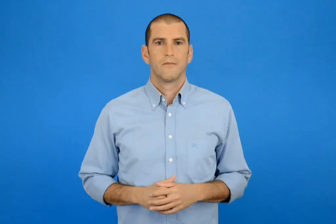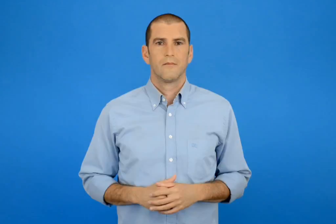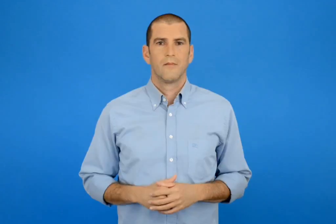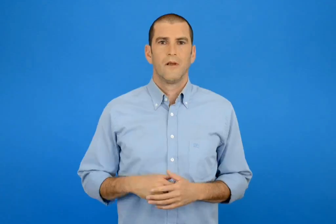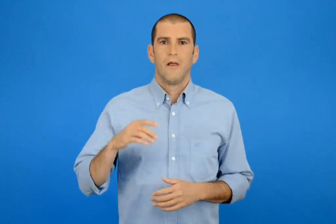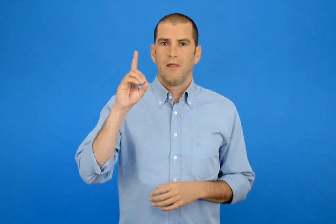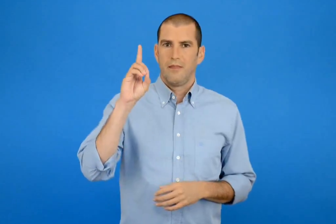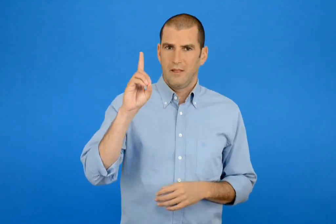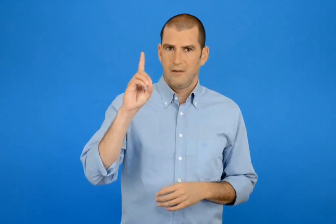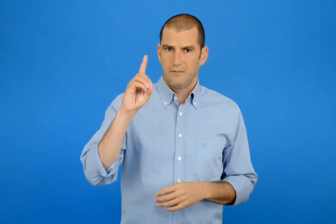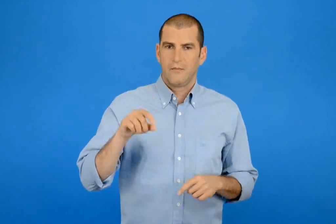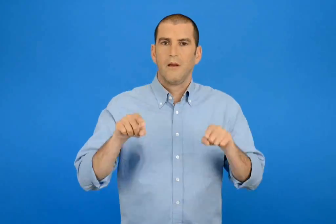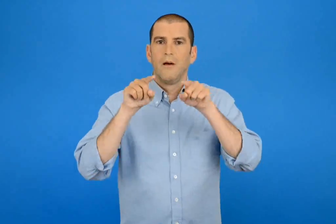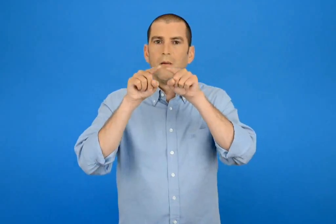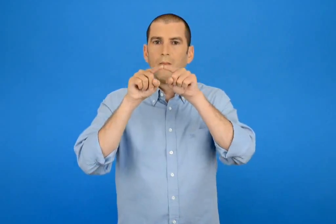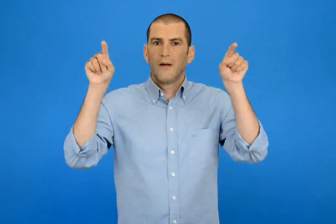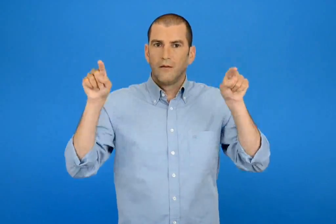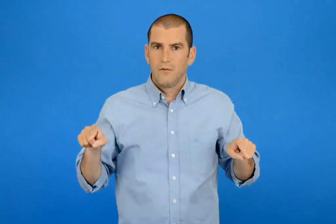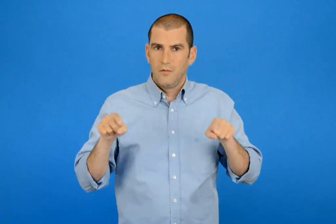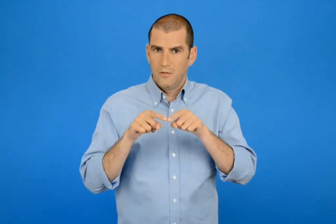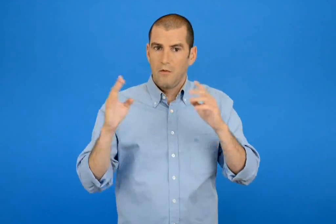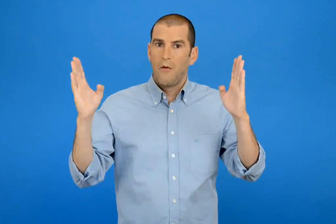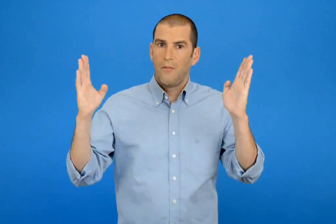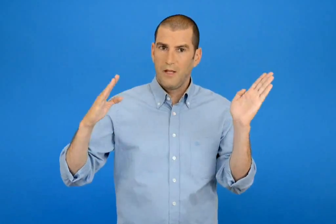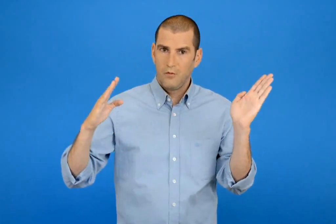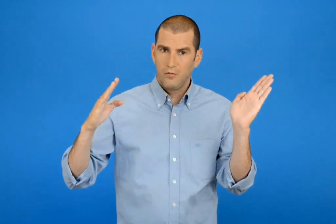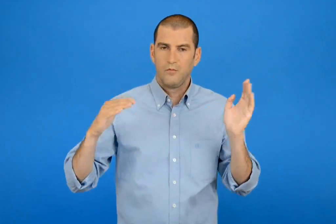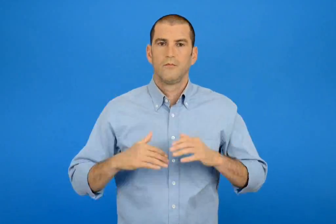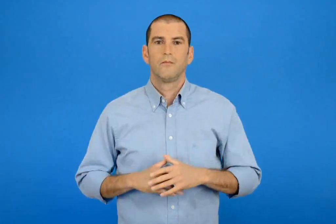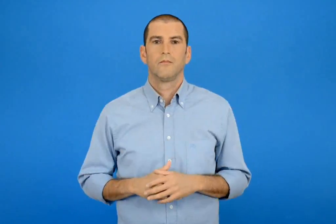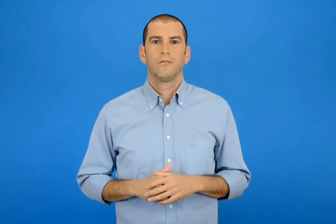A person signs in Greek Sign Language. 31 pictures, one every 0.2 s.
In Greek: δ πλάγιο παραλληλόγραμμο
